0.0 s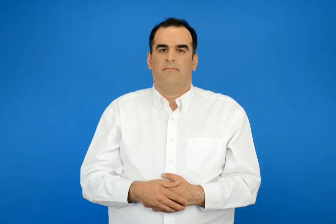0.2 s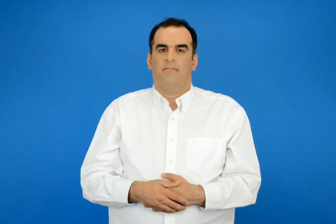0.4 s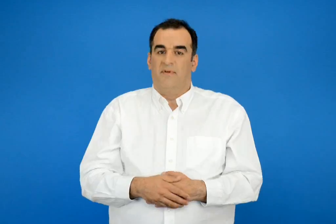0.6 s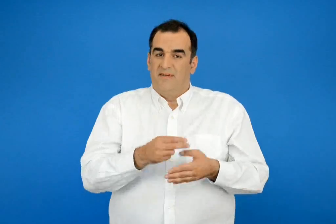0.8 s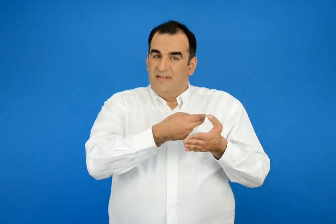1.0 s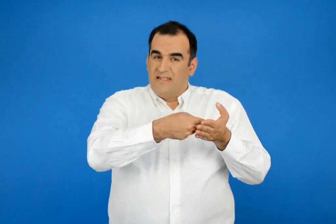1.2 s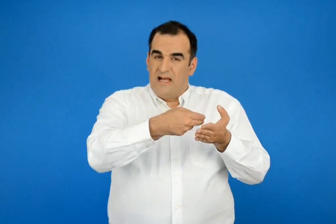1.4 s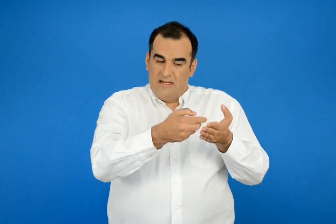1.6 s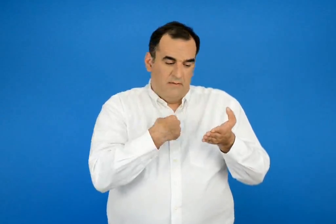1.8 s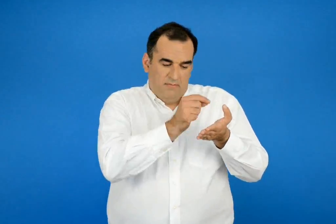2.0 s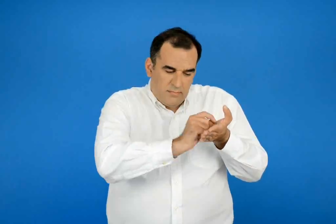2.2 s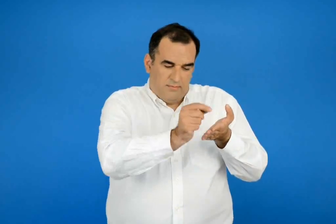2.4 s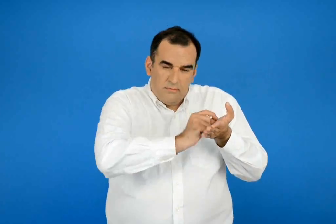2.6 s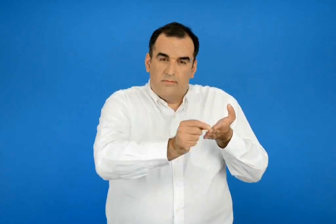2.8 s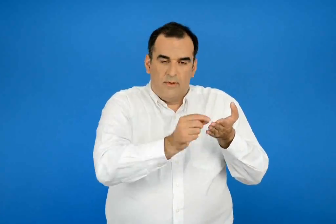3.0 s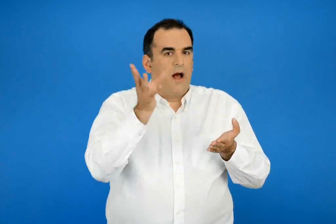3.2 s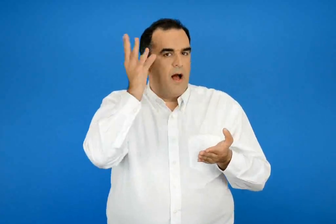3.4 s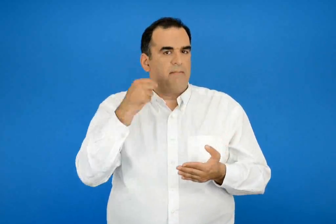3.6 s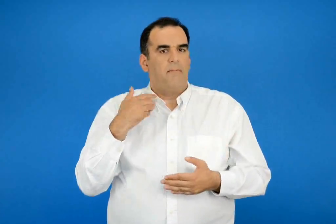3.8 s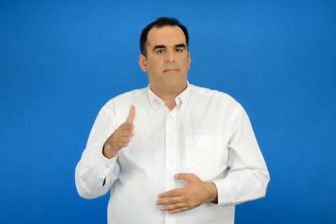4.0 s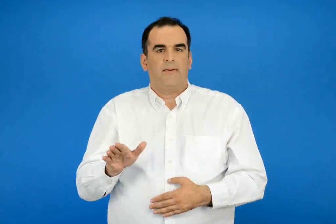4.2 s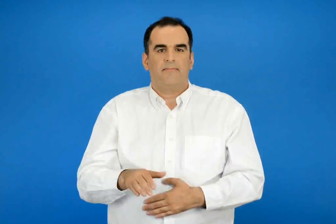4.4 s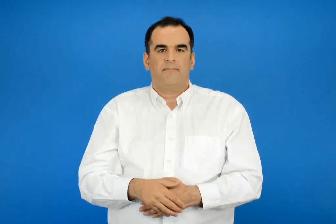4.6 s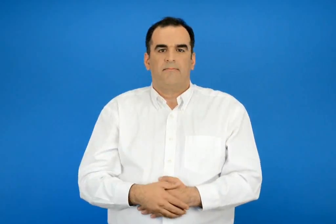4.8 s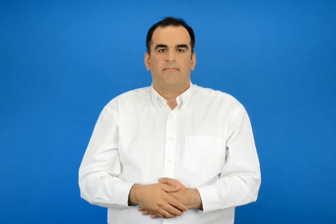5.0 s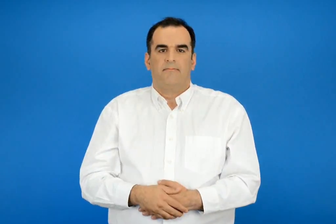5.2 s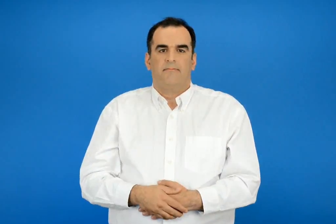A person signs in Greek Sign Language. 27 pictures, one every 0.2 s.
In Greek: έμαθα να φτιάχνω στιχάκια
